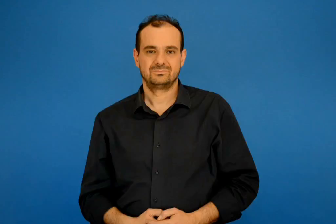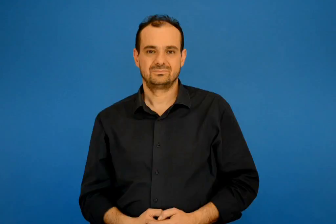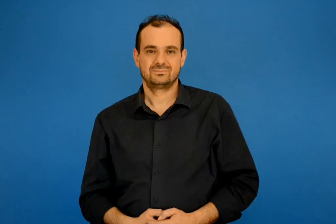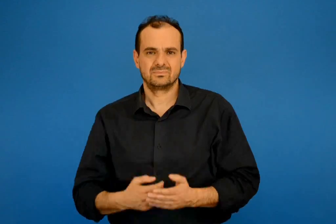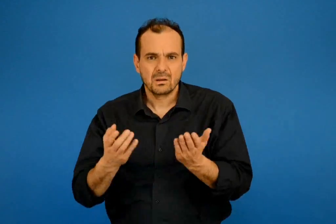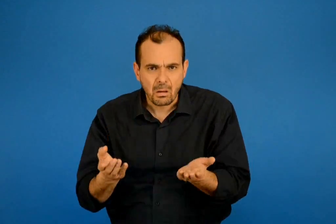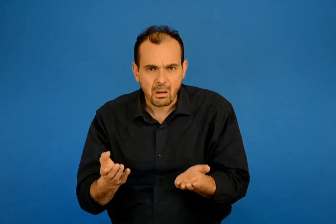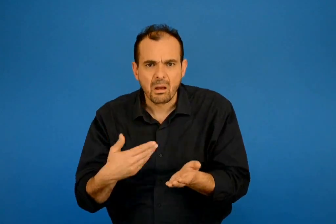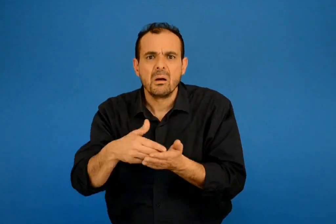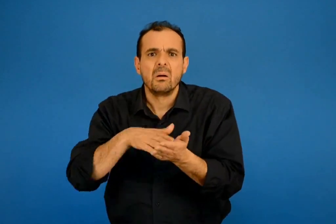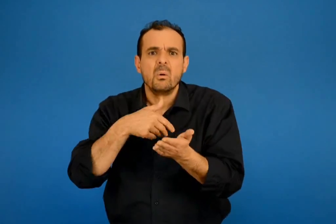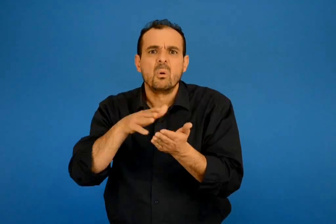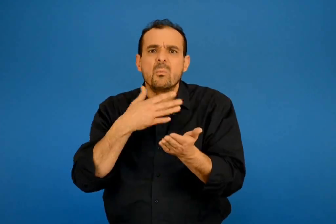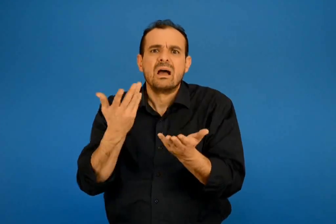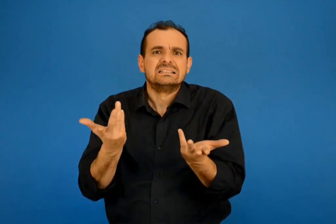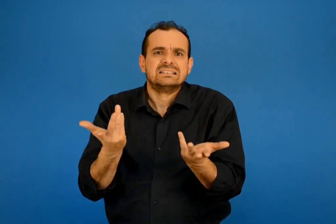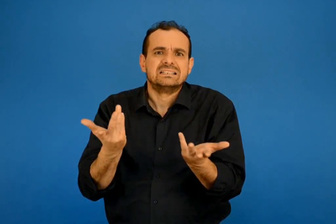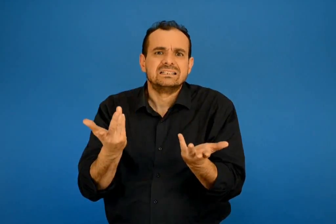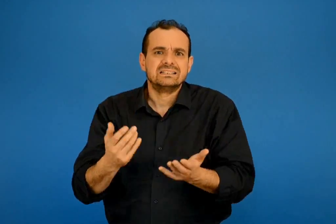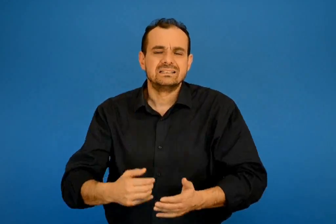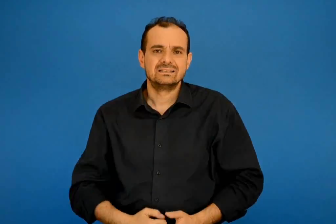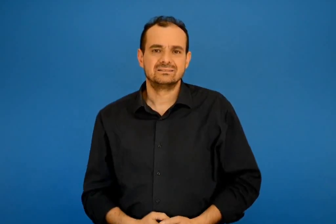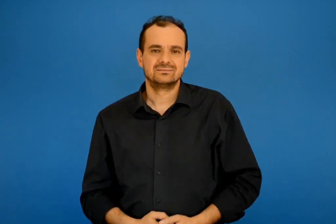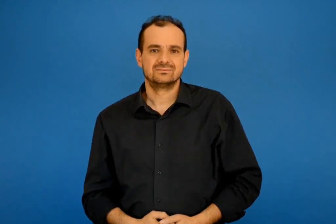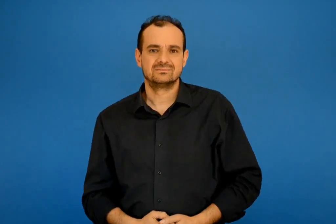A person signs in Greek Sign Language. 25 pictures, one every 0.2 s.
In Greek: μπα και τι χρώμα είχε ;
